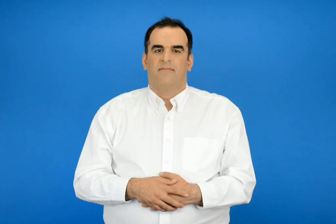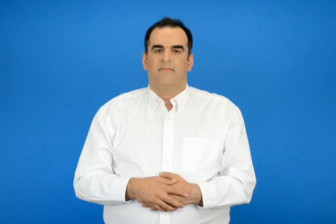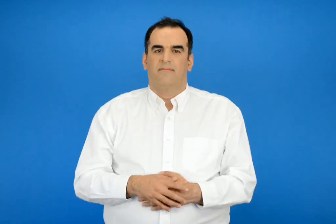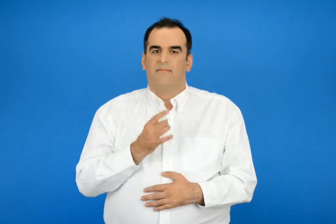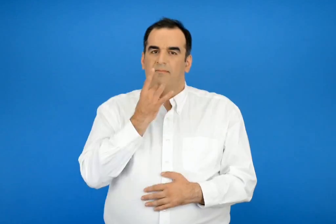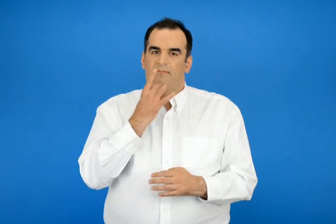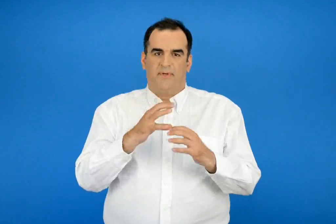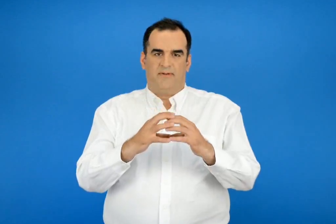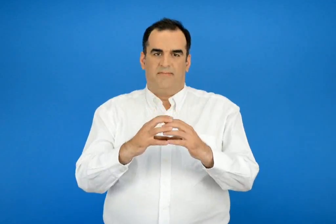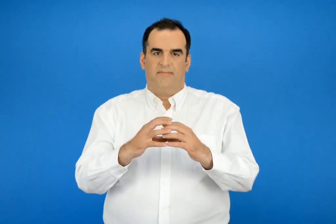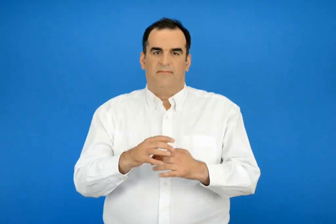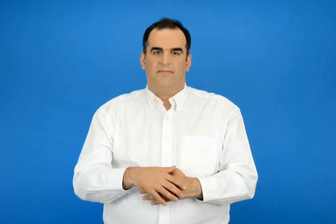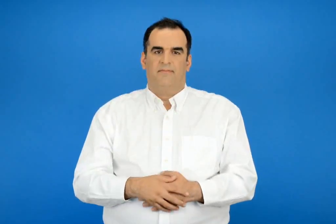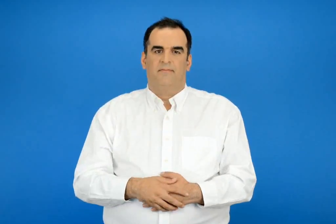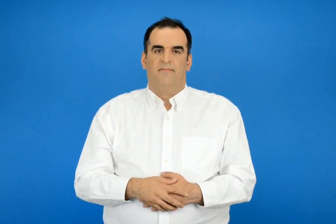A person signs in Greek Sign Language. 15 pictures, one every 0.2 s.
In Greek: πετρά
